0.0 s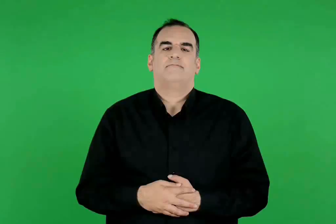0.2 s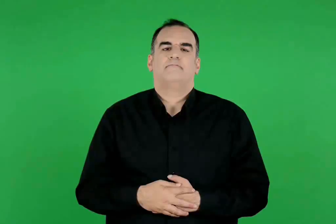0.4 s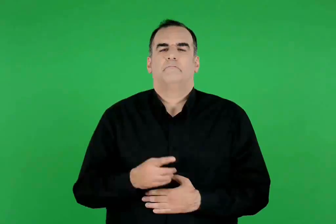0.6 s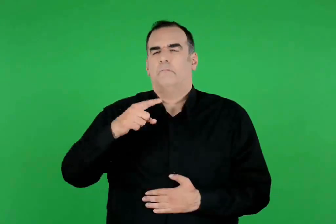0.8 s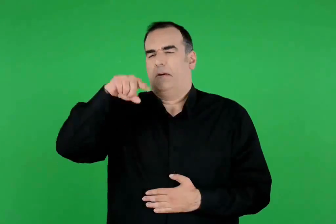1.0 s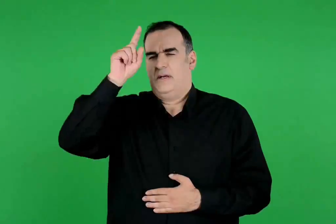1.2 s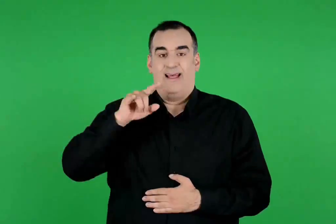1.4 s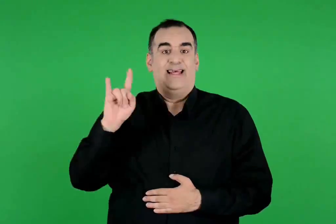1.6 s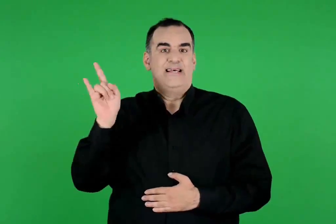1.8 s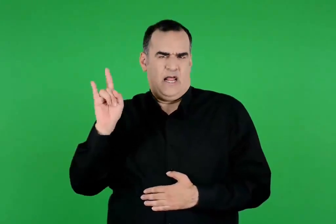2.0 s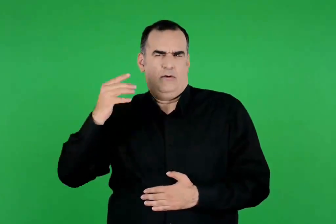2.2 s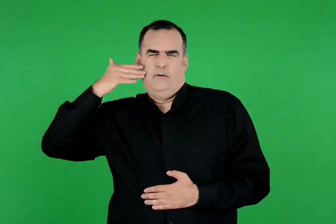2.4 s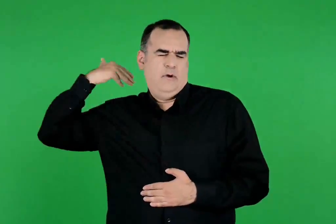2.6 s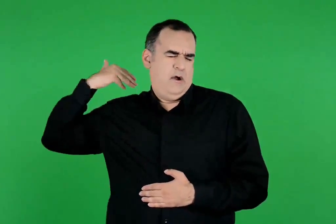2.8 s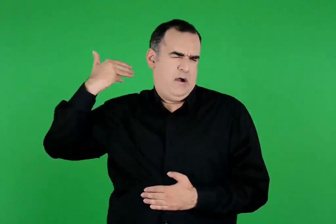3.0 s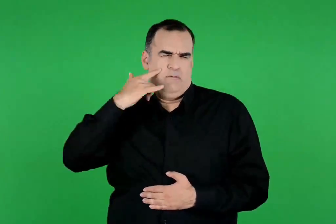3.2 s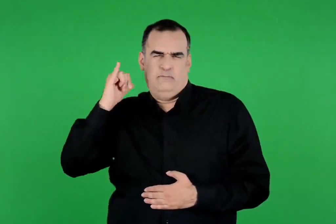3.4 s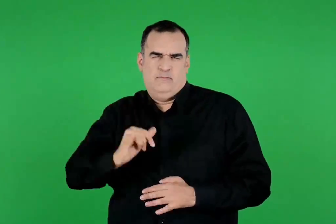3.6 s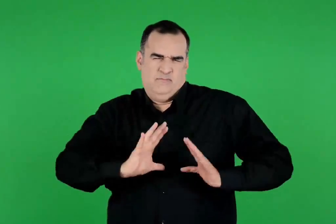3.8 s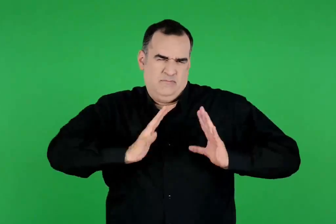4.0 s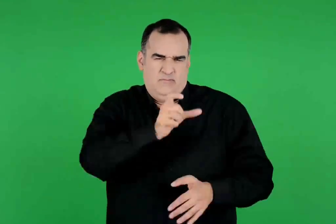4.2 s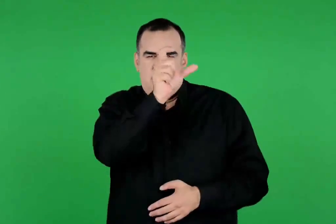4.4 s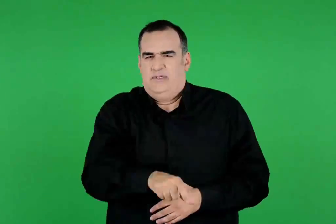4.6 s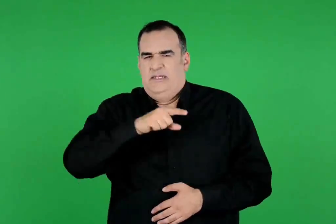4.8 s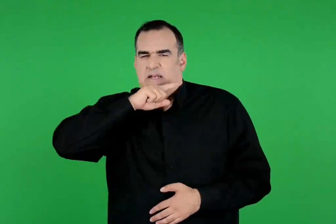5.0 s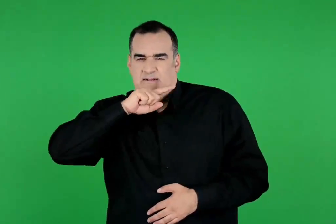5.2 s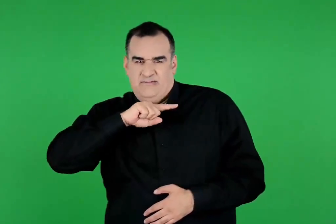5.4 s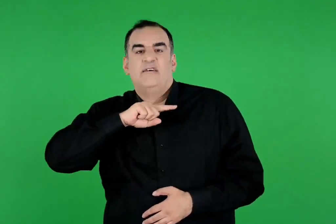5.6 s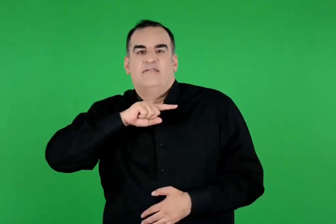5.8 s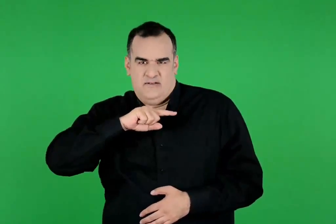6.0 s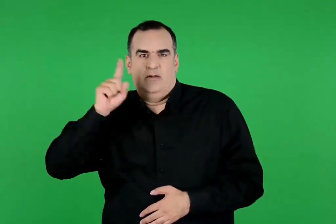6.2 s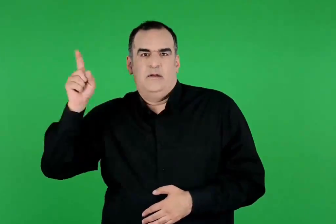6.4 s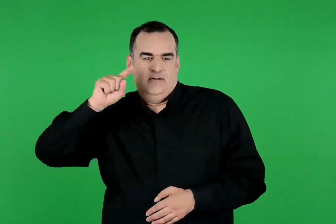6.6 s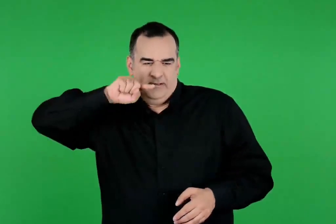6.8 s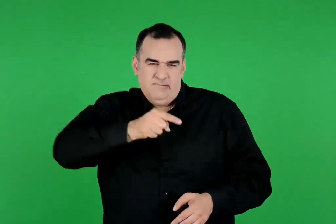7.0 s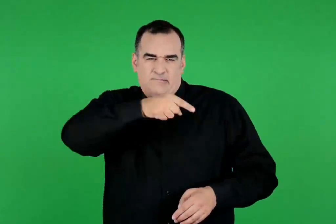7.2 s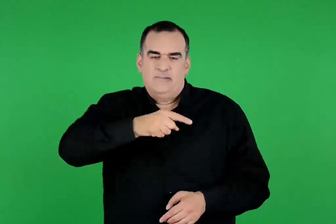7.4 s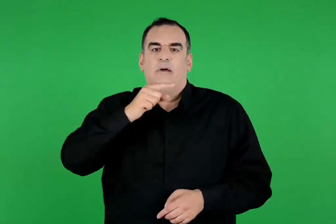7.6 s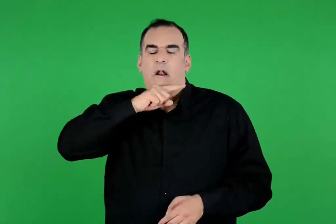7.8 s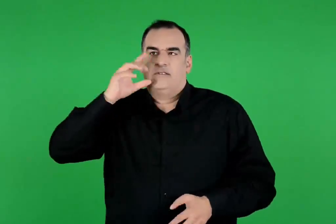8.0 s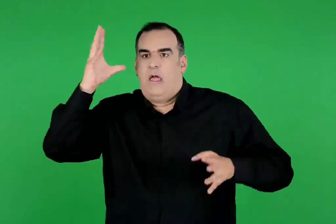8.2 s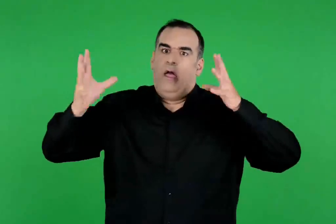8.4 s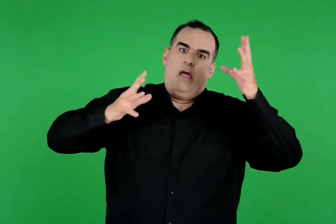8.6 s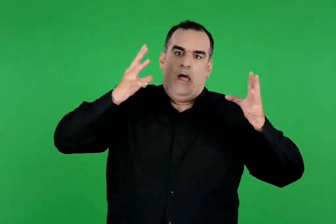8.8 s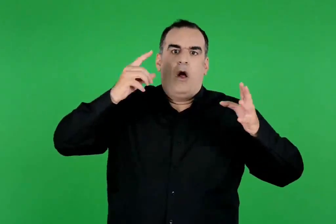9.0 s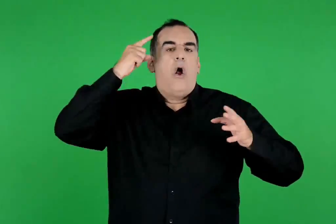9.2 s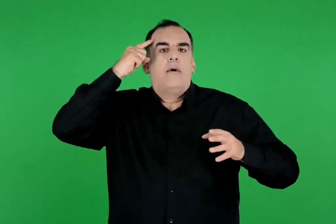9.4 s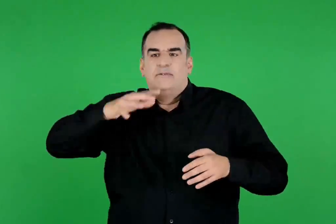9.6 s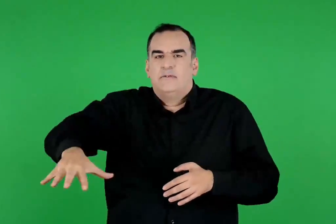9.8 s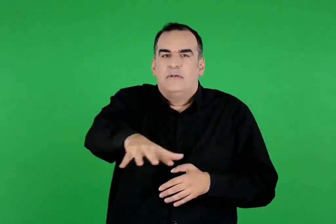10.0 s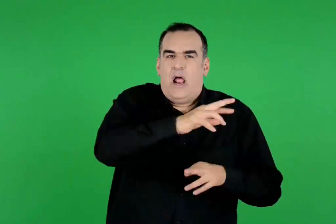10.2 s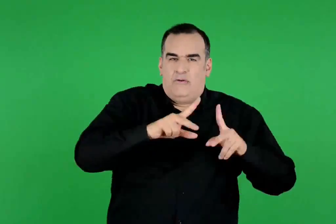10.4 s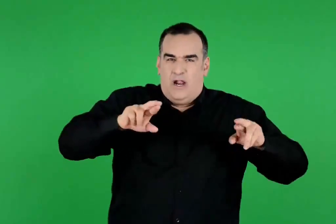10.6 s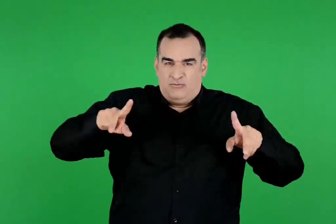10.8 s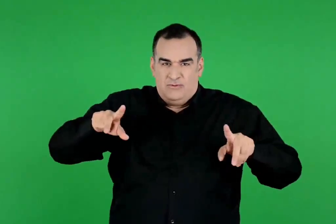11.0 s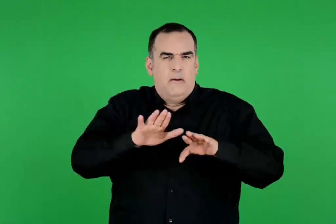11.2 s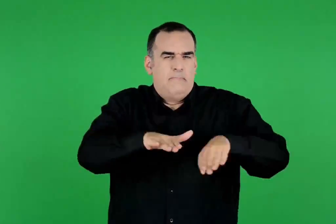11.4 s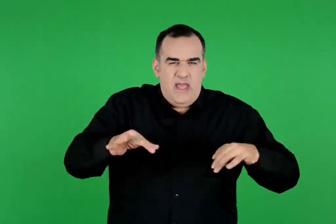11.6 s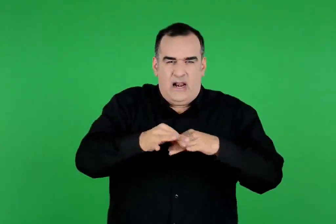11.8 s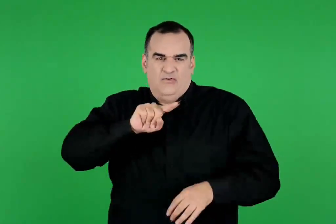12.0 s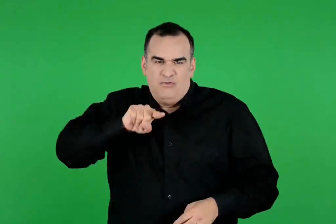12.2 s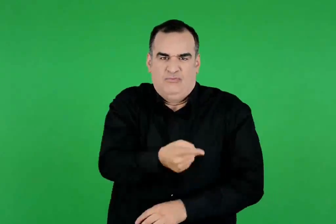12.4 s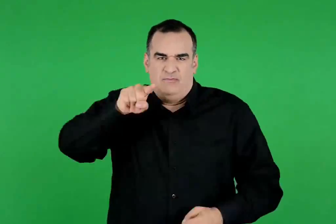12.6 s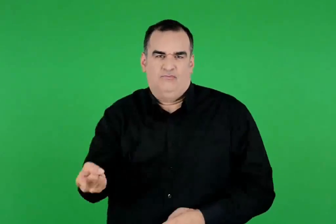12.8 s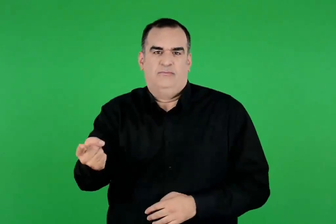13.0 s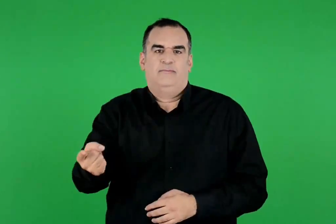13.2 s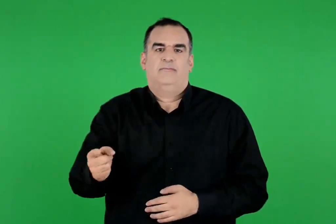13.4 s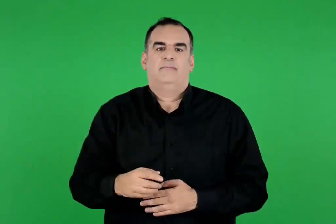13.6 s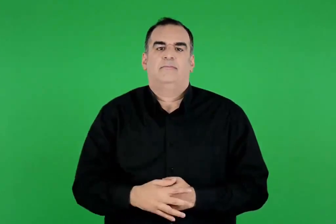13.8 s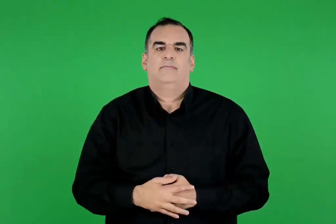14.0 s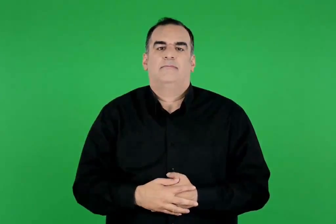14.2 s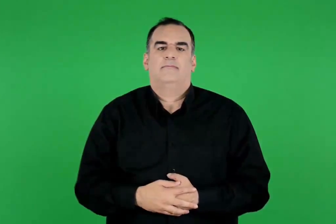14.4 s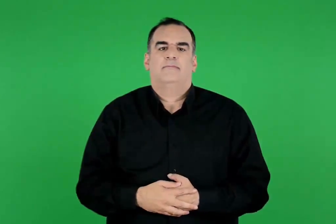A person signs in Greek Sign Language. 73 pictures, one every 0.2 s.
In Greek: κάποια μέρα όμως η ήρα , που πάντα τον μισούσε , τον τρέλανε κι ο ηρακλής έκανε κακό στα παιδιά και στη γυναίκα του , νομίζοντας πως είναι εχθροί του
